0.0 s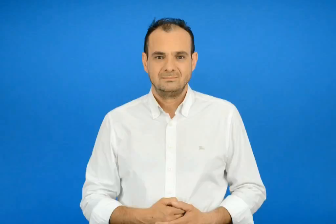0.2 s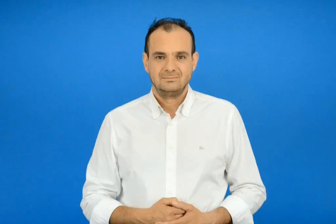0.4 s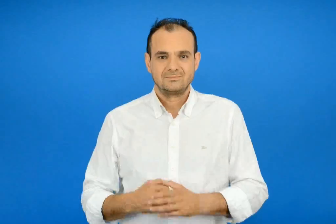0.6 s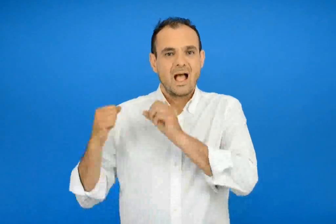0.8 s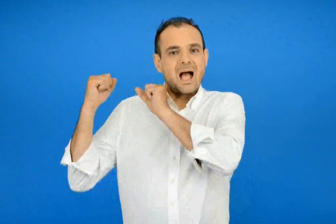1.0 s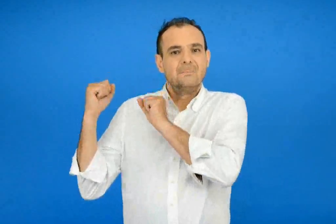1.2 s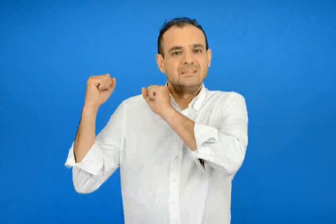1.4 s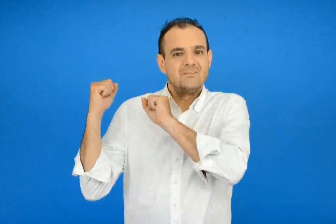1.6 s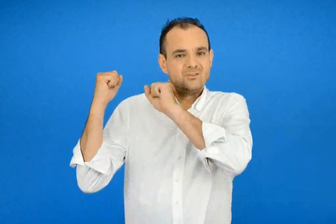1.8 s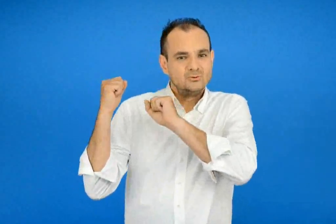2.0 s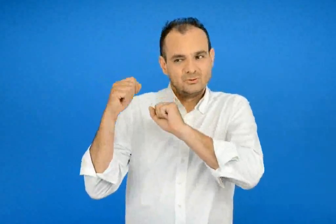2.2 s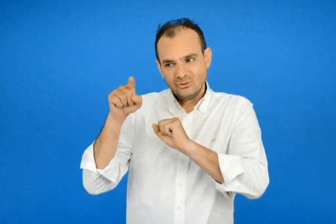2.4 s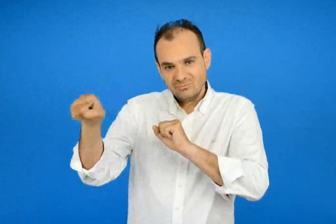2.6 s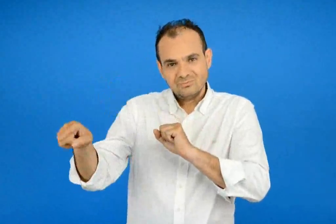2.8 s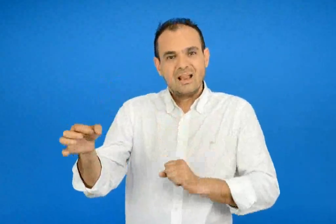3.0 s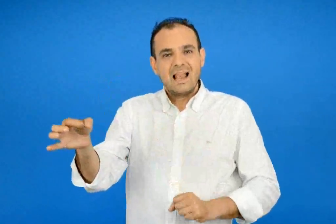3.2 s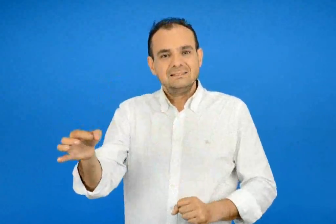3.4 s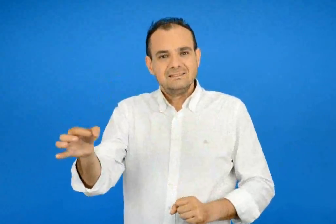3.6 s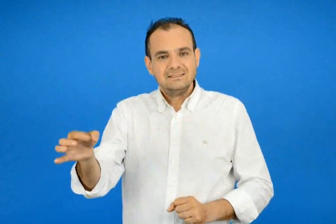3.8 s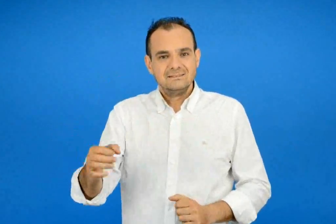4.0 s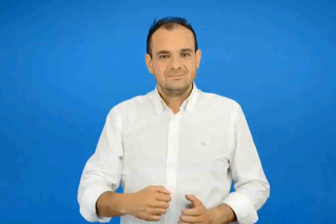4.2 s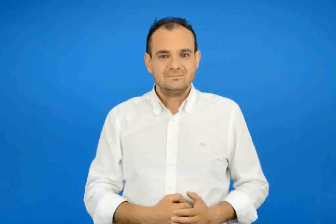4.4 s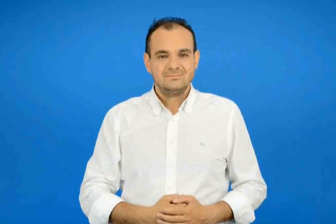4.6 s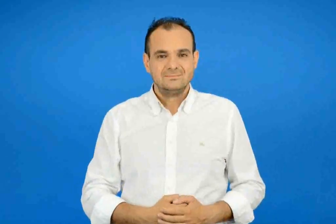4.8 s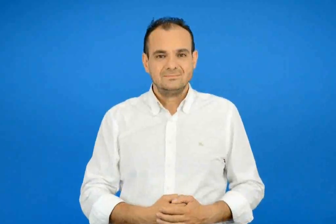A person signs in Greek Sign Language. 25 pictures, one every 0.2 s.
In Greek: επιτάφιος στο νησί
